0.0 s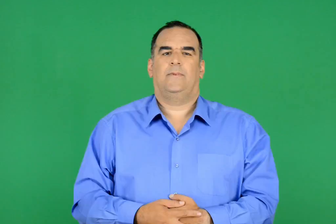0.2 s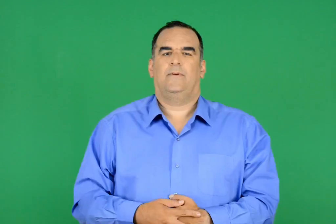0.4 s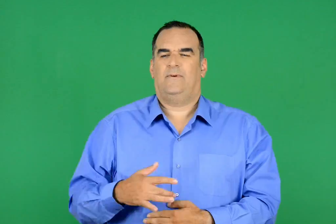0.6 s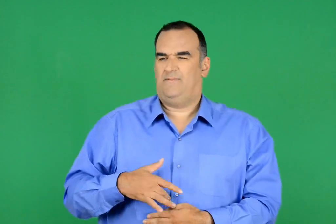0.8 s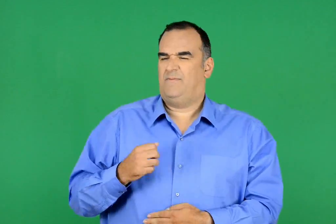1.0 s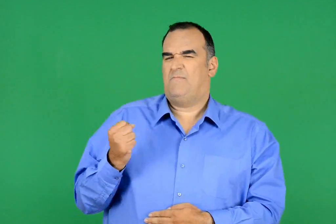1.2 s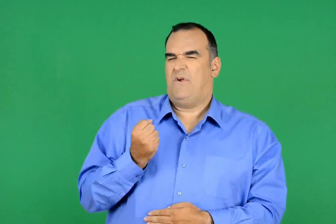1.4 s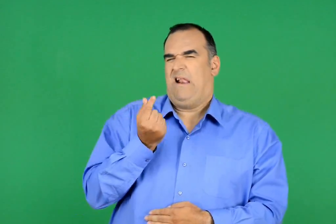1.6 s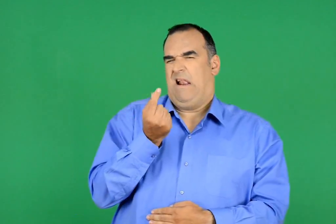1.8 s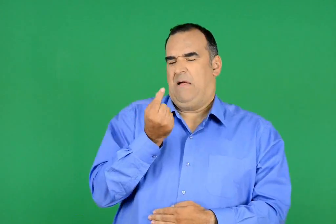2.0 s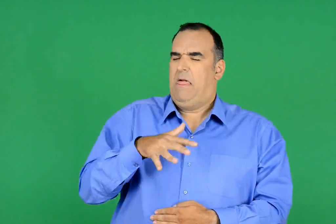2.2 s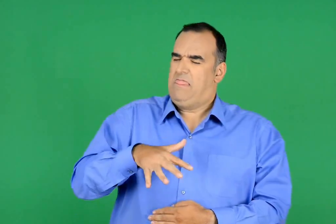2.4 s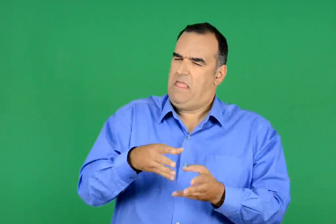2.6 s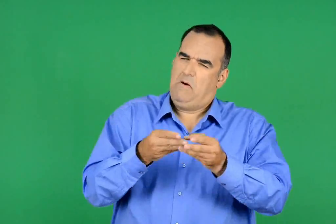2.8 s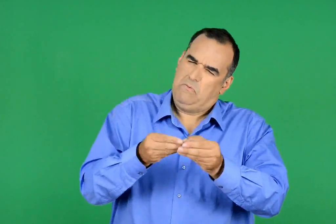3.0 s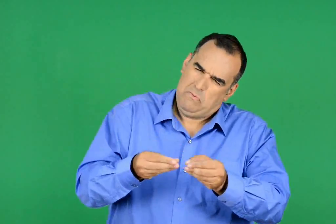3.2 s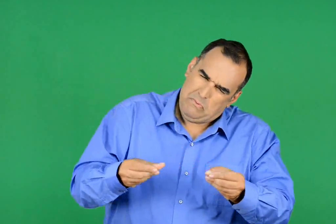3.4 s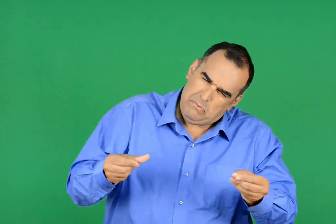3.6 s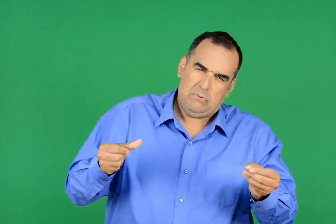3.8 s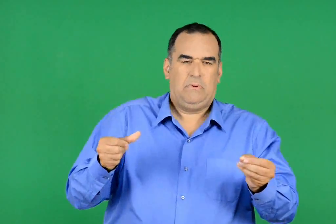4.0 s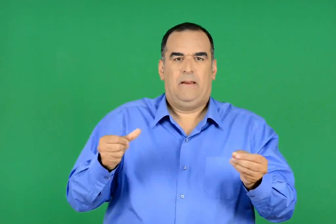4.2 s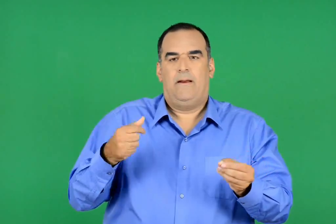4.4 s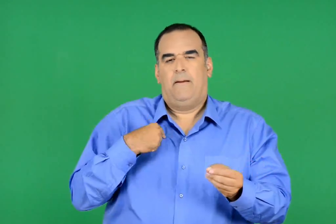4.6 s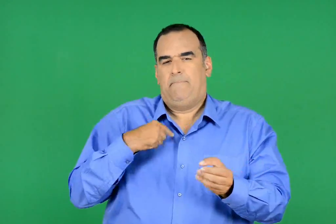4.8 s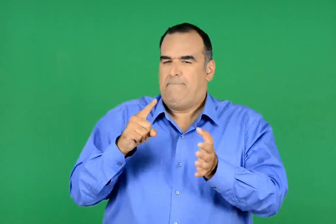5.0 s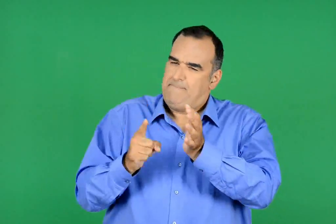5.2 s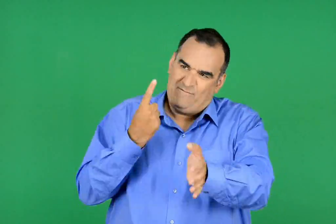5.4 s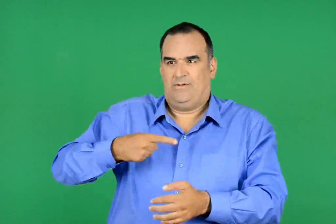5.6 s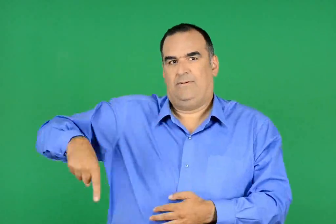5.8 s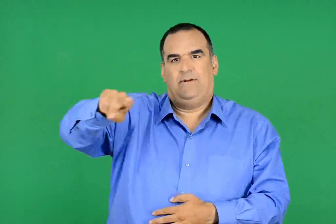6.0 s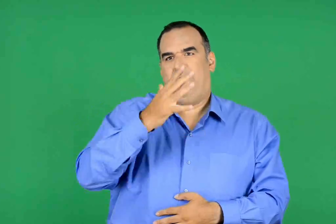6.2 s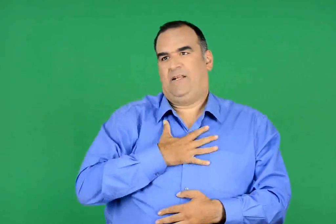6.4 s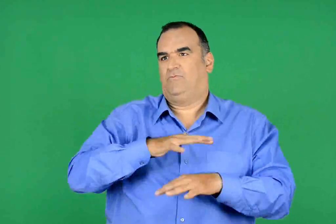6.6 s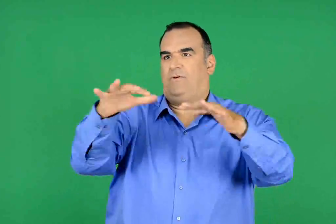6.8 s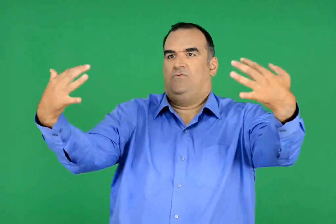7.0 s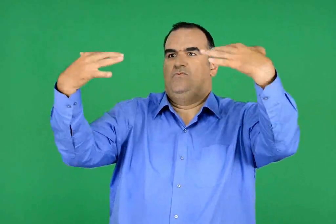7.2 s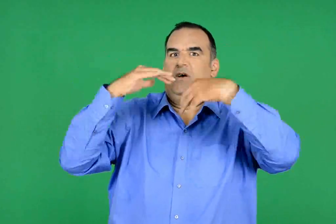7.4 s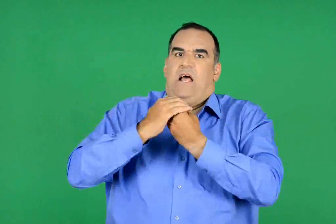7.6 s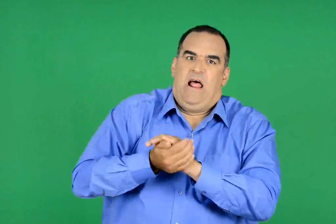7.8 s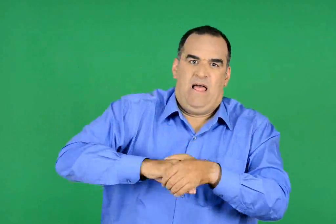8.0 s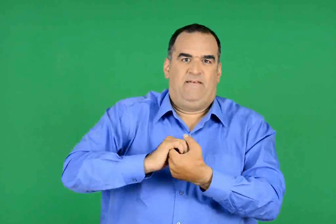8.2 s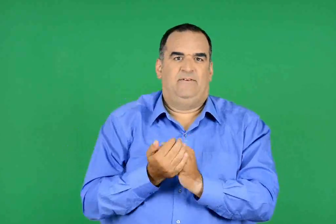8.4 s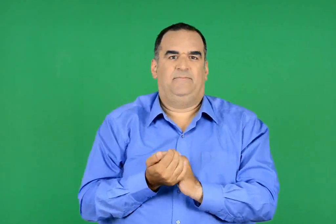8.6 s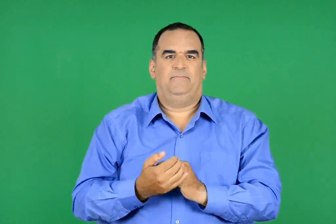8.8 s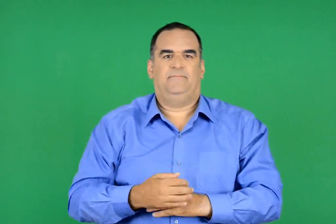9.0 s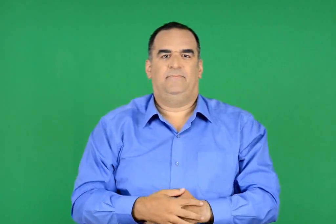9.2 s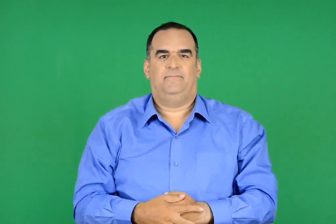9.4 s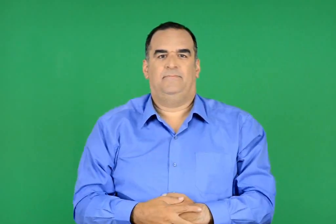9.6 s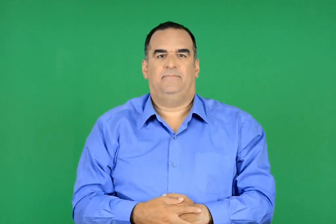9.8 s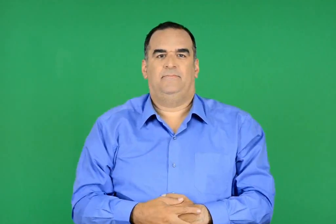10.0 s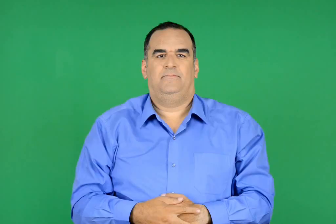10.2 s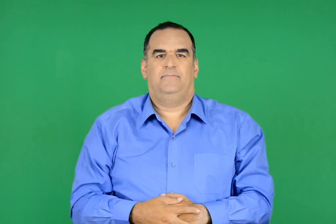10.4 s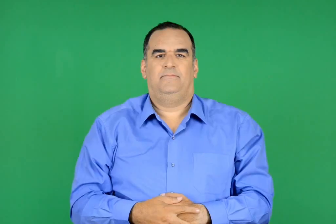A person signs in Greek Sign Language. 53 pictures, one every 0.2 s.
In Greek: μου πονάει ακόμα , µα λιγάκι. θα περάσει. εγώ , µαι φορά , σας ευχαριστώ που νοιαστήκατε για µένα
